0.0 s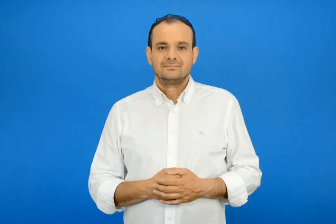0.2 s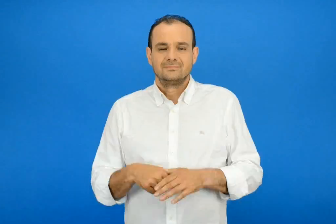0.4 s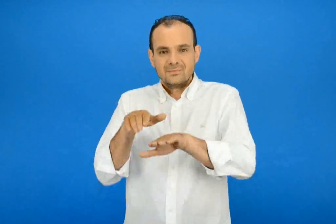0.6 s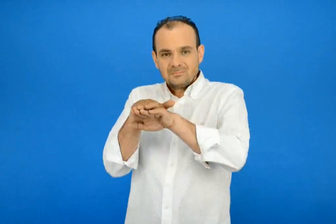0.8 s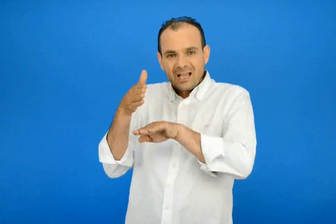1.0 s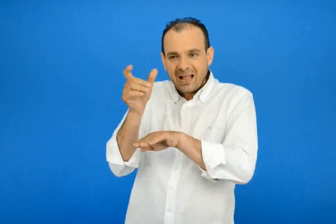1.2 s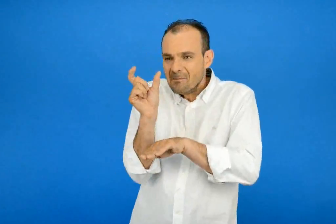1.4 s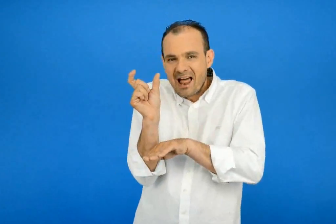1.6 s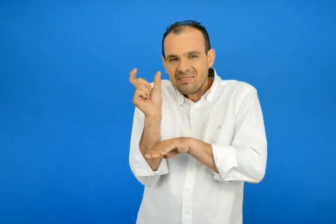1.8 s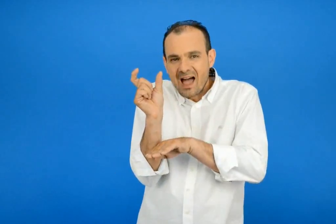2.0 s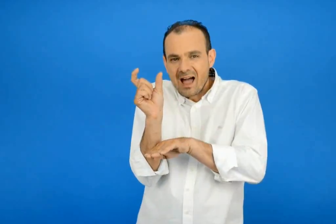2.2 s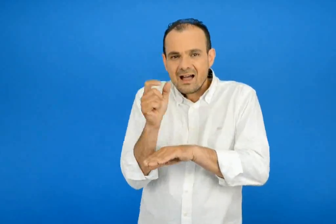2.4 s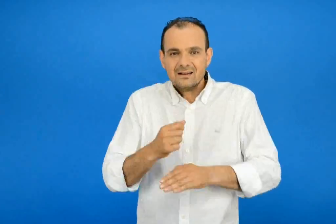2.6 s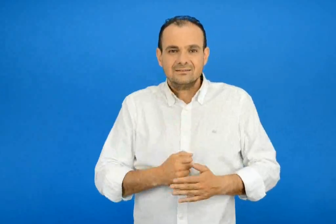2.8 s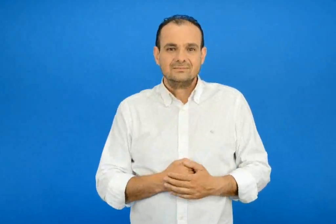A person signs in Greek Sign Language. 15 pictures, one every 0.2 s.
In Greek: μαρίδα
